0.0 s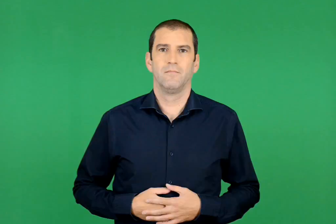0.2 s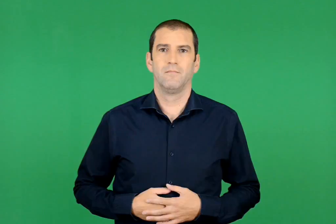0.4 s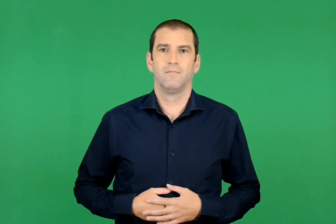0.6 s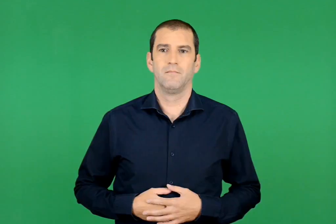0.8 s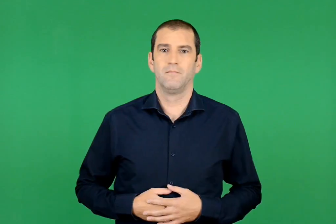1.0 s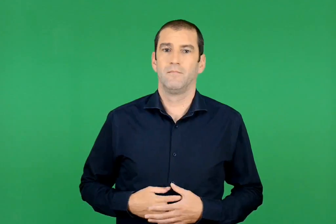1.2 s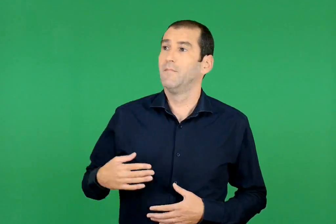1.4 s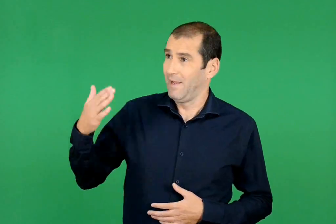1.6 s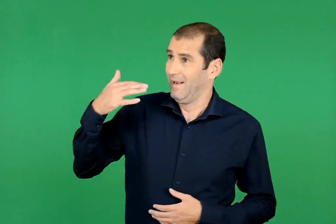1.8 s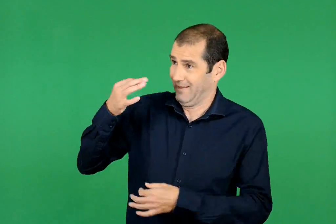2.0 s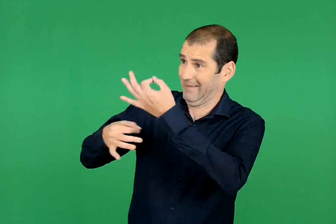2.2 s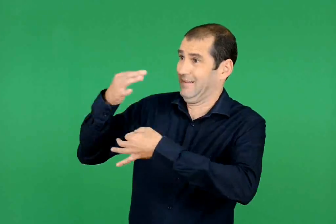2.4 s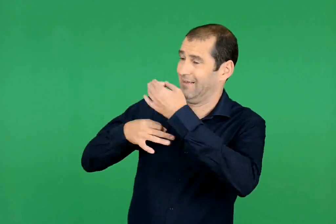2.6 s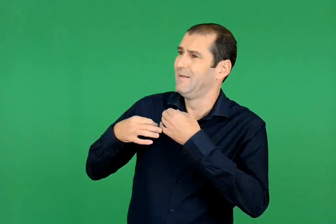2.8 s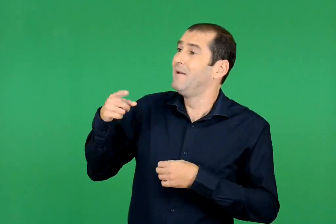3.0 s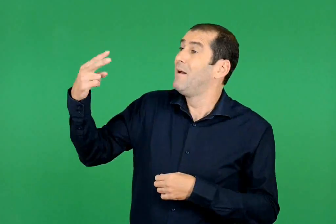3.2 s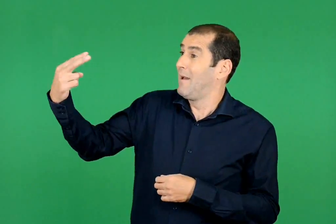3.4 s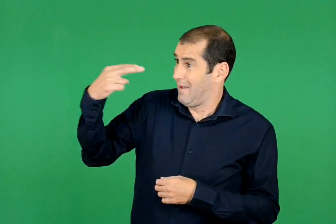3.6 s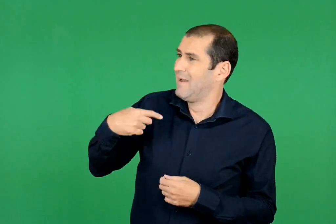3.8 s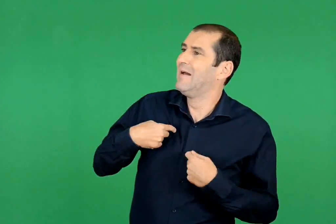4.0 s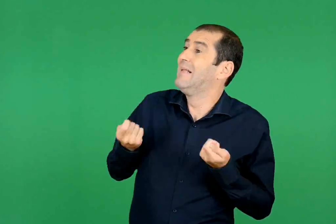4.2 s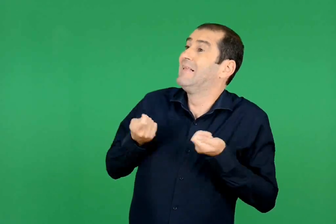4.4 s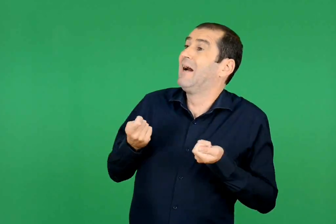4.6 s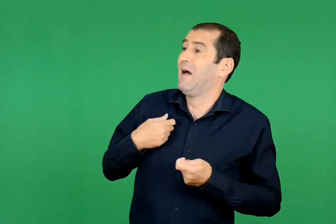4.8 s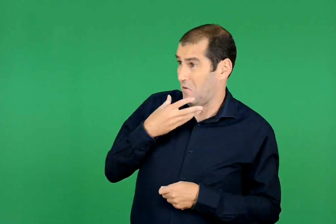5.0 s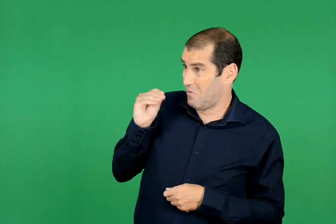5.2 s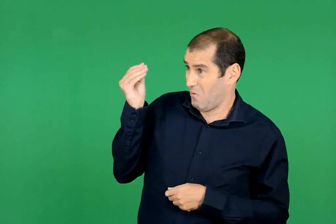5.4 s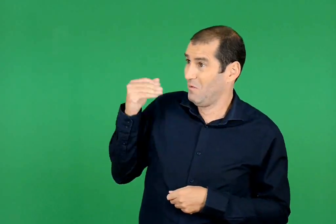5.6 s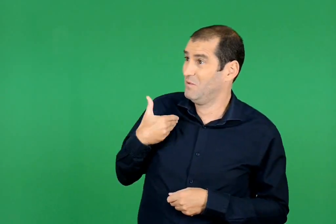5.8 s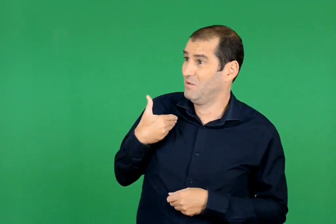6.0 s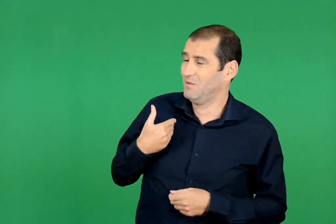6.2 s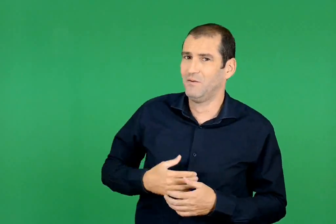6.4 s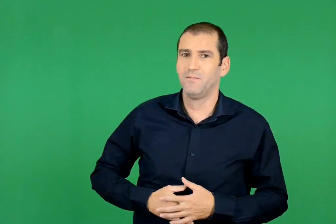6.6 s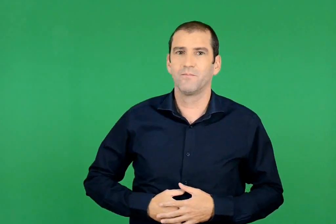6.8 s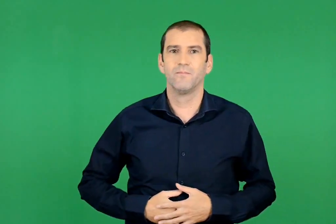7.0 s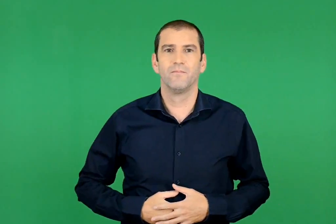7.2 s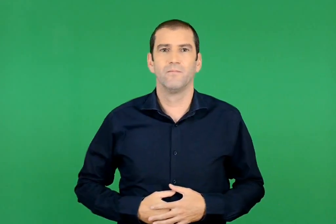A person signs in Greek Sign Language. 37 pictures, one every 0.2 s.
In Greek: έλα , όμως , συνέχισε , τι έκανα όταν σας είδα ; ήμουν όμορφος ;
